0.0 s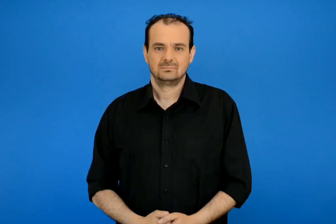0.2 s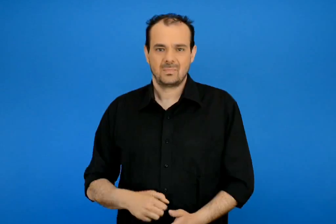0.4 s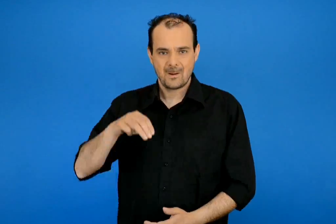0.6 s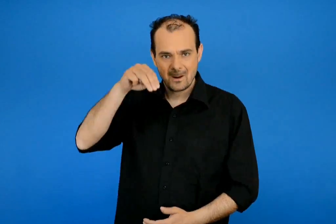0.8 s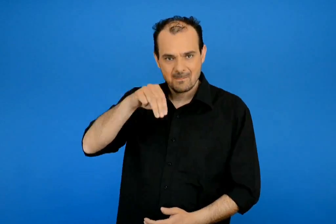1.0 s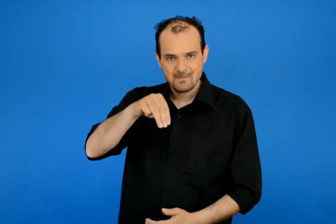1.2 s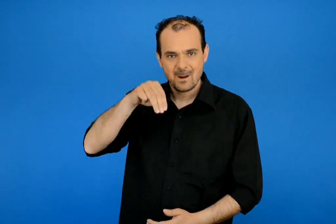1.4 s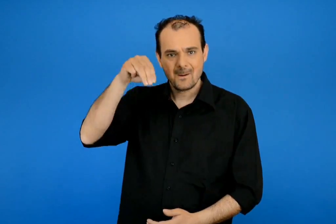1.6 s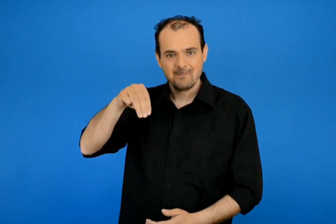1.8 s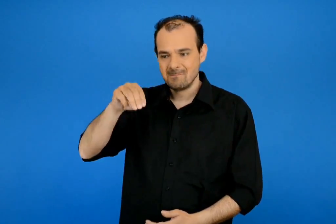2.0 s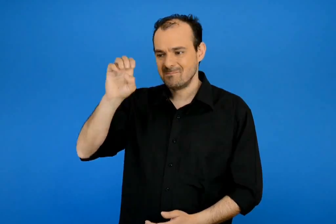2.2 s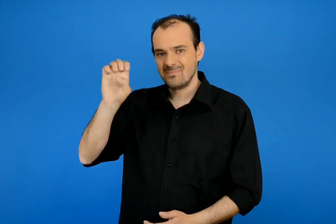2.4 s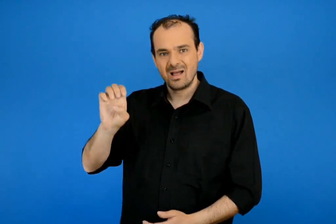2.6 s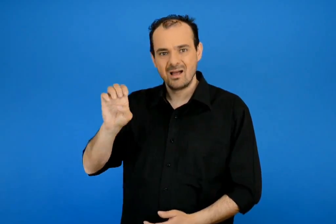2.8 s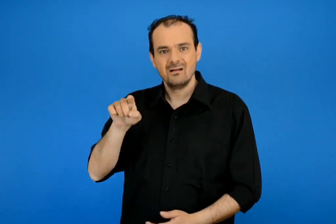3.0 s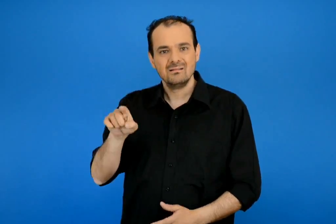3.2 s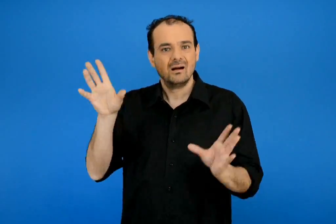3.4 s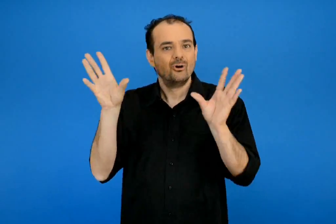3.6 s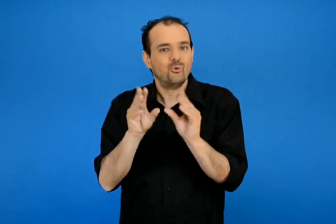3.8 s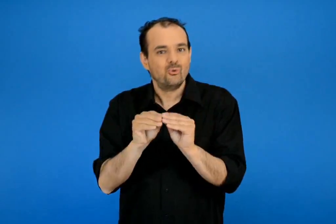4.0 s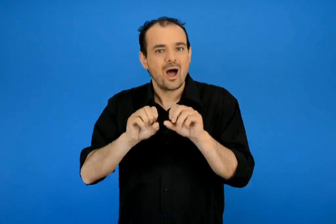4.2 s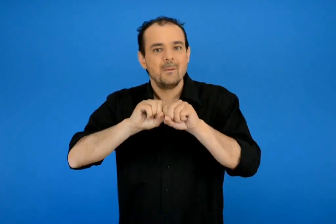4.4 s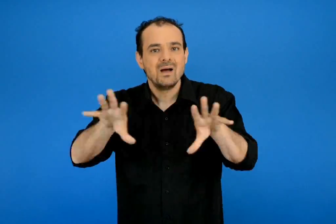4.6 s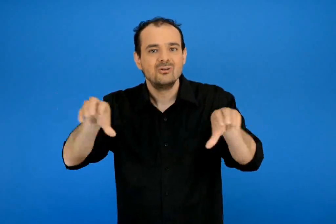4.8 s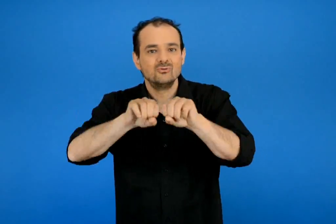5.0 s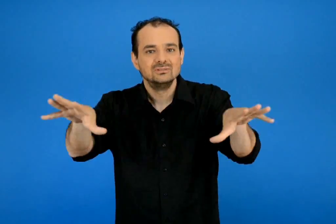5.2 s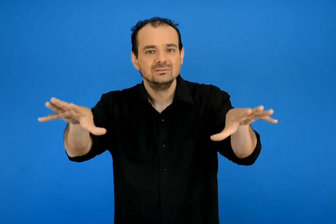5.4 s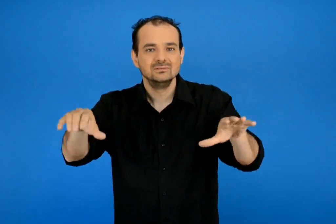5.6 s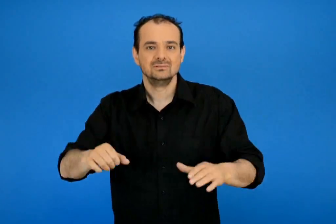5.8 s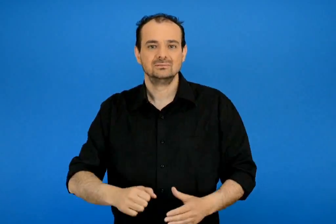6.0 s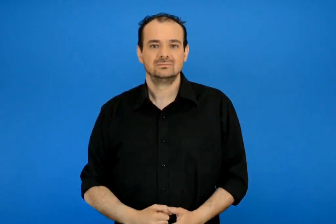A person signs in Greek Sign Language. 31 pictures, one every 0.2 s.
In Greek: τα μέσα μαζικής ενημέρωσης
